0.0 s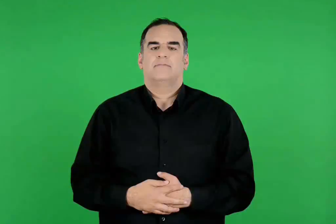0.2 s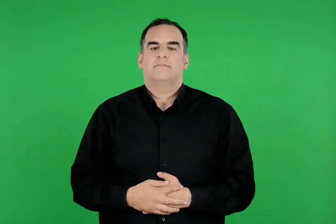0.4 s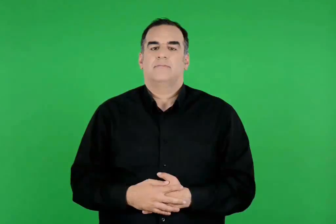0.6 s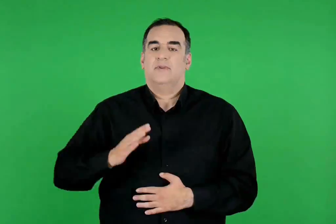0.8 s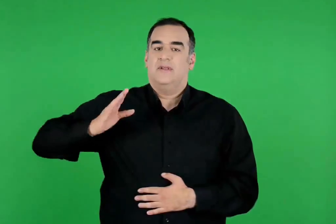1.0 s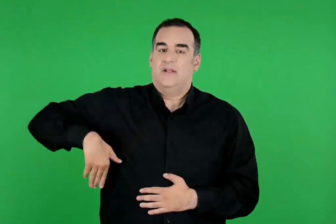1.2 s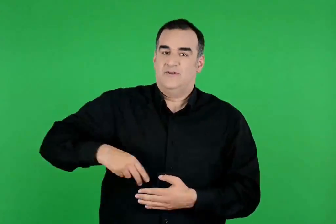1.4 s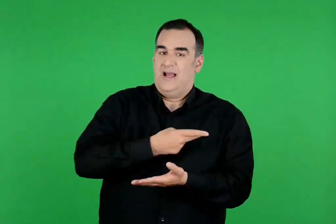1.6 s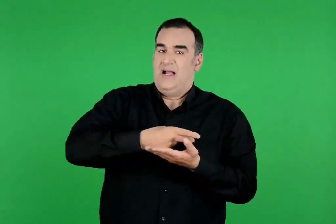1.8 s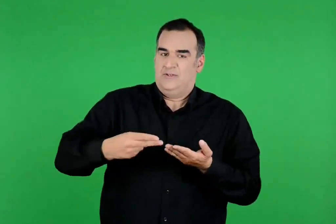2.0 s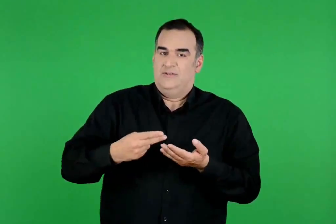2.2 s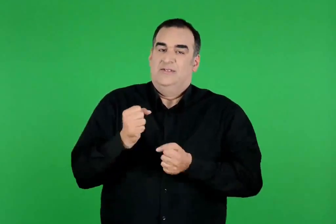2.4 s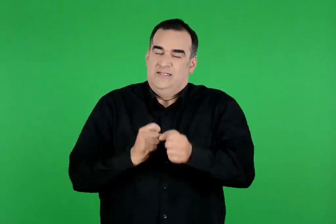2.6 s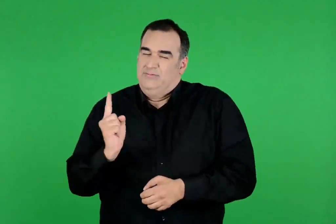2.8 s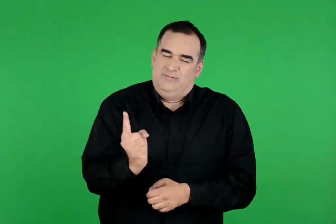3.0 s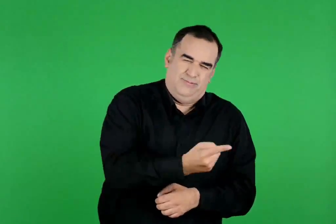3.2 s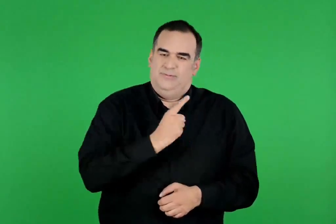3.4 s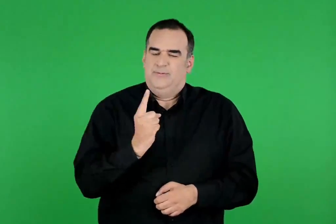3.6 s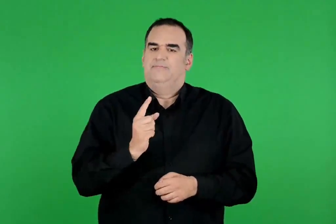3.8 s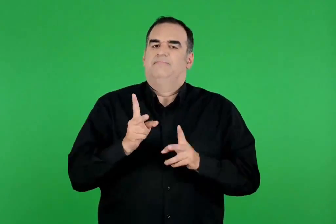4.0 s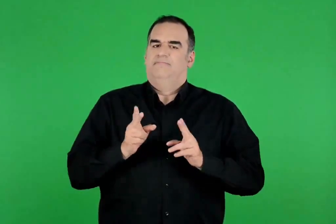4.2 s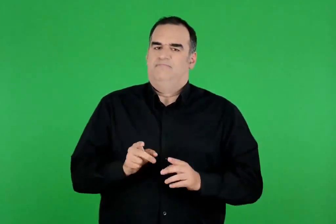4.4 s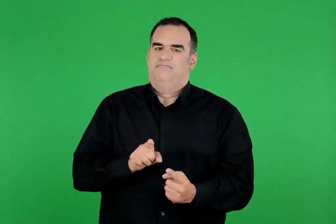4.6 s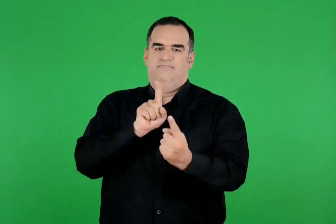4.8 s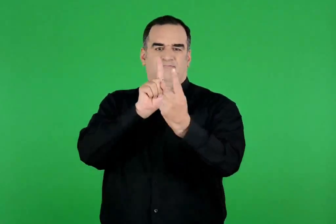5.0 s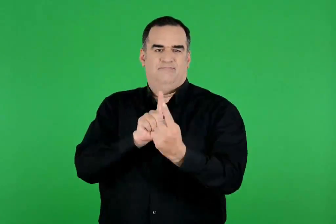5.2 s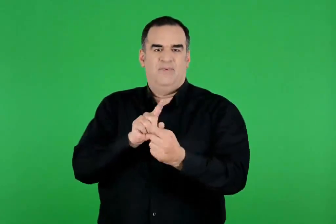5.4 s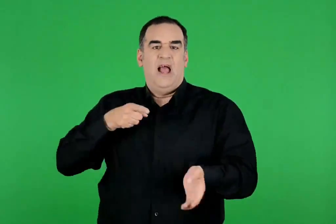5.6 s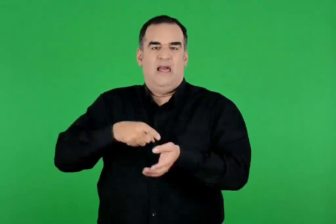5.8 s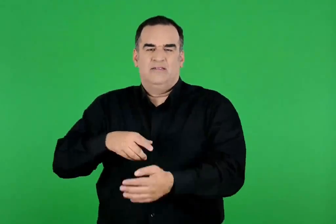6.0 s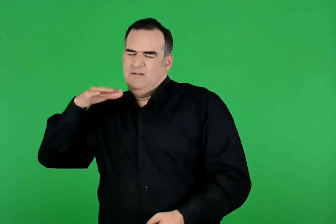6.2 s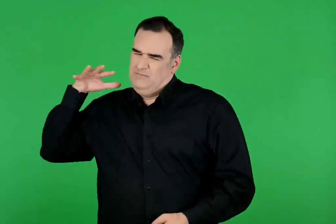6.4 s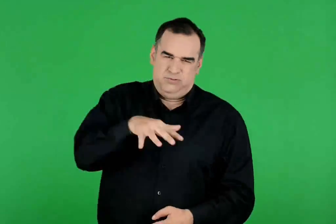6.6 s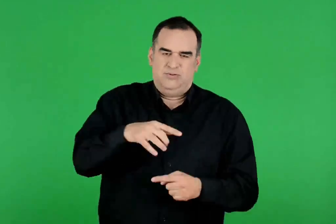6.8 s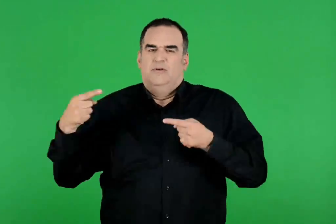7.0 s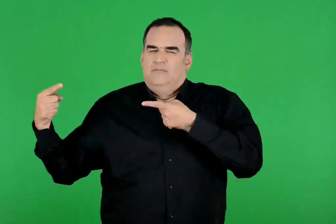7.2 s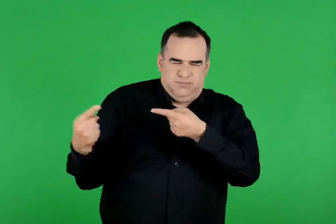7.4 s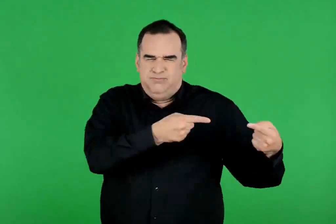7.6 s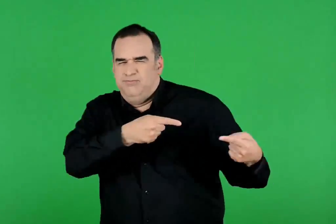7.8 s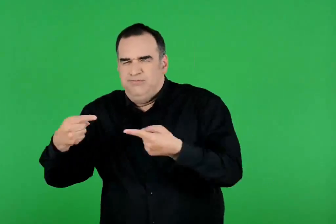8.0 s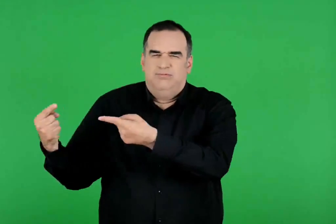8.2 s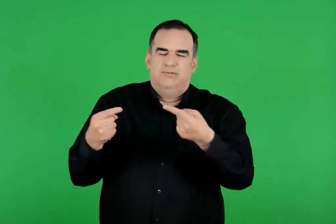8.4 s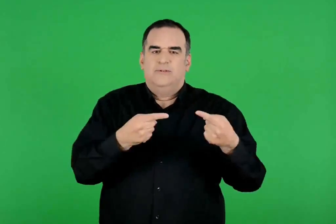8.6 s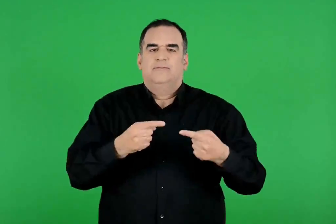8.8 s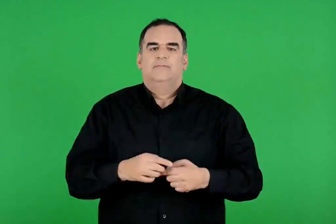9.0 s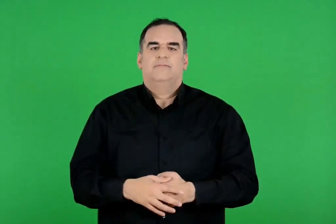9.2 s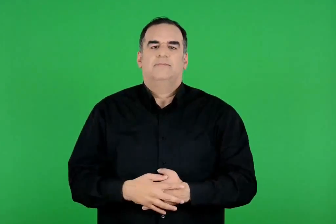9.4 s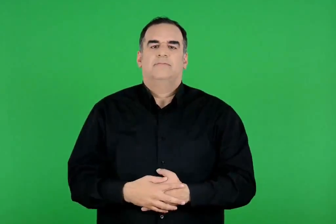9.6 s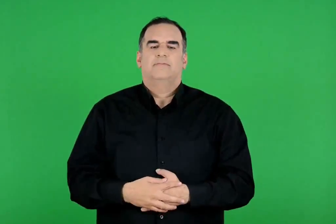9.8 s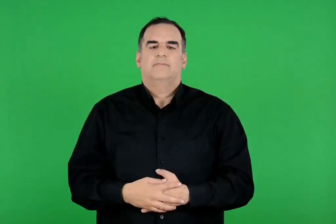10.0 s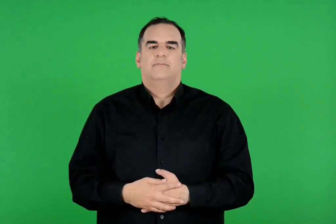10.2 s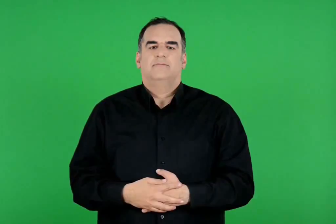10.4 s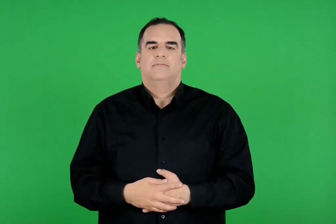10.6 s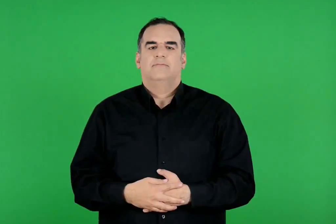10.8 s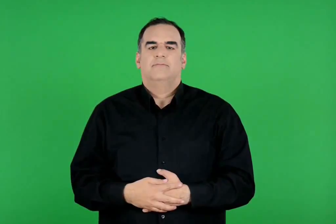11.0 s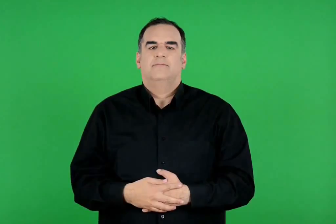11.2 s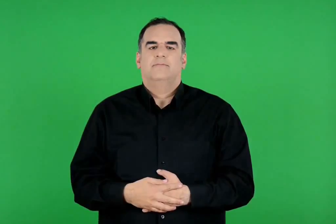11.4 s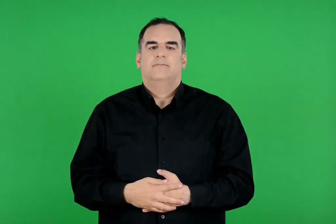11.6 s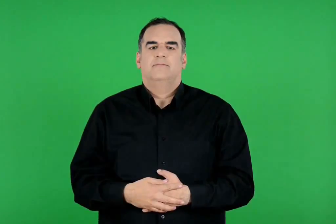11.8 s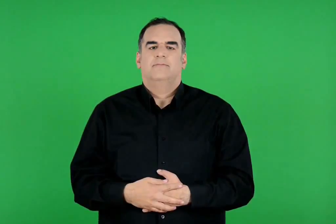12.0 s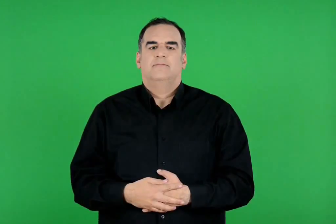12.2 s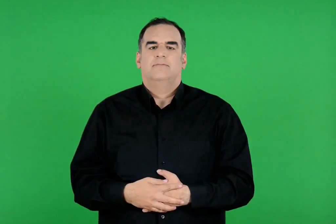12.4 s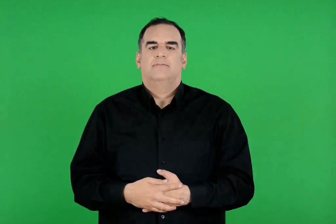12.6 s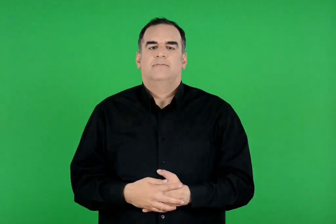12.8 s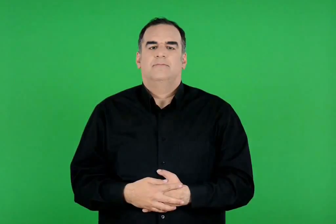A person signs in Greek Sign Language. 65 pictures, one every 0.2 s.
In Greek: στο τέλος , ο έκτορας σταμάτησε το τρέξιμο και στάθηκε να τον αντιμετωπίσει. ο αχιλλέας όρμησε πάνω του κι άρχισε η πάλη
